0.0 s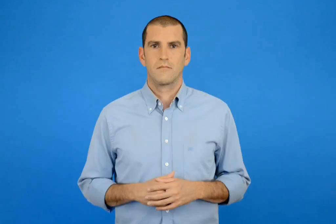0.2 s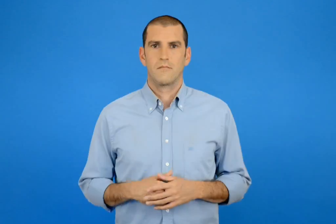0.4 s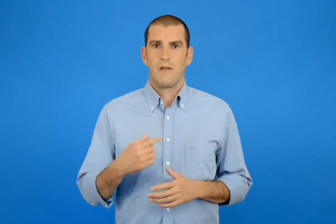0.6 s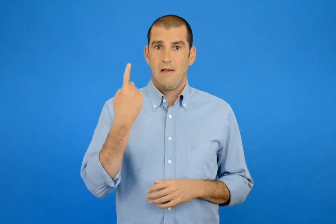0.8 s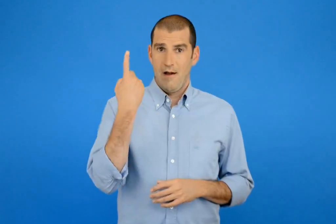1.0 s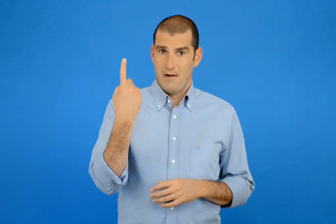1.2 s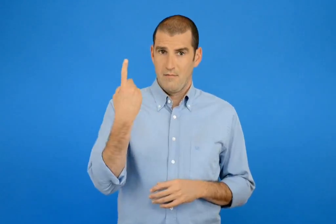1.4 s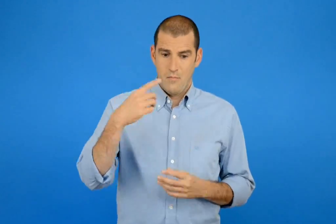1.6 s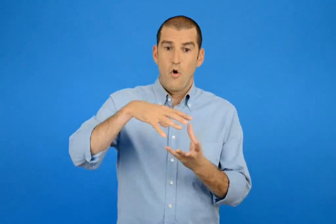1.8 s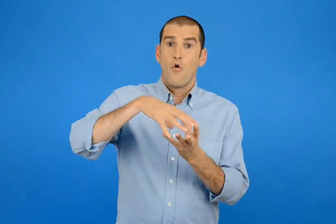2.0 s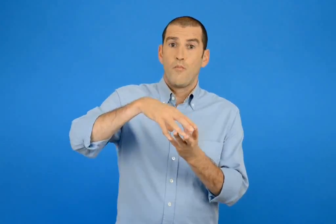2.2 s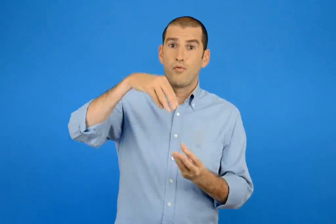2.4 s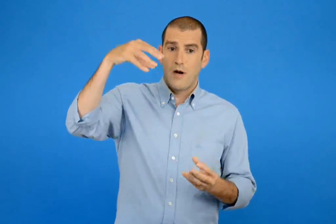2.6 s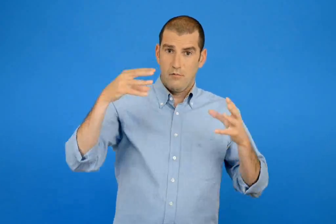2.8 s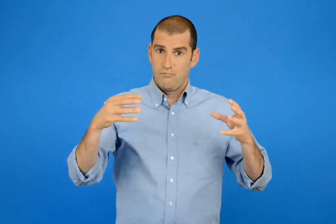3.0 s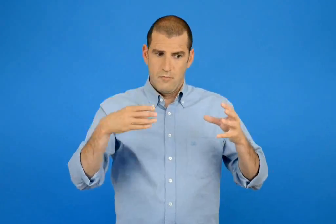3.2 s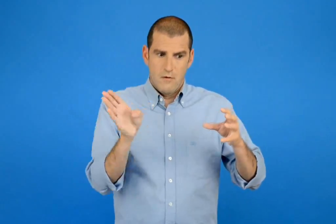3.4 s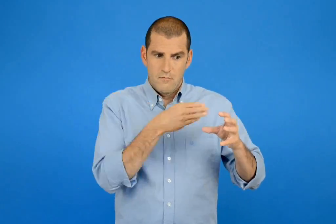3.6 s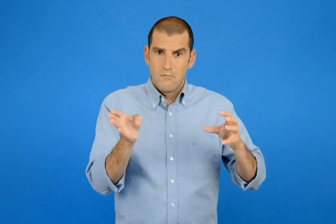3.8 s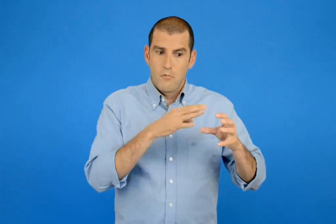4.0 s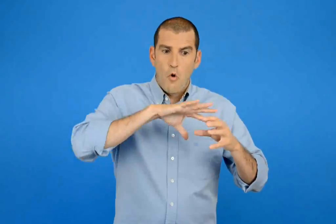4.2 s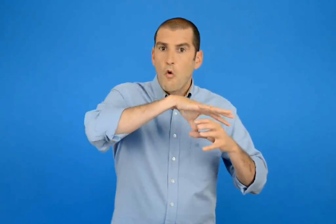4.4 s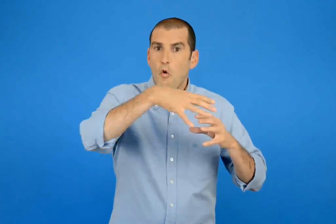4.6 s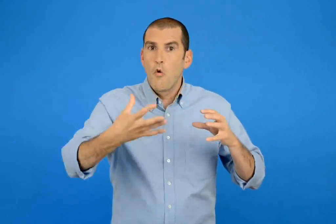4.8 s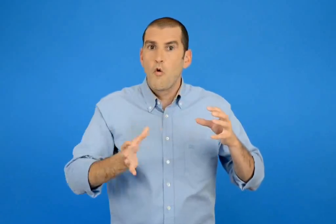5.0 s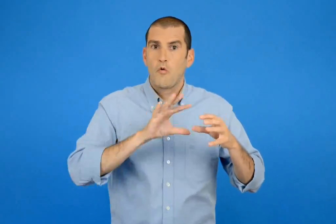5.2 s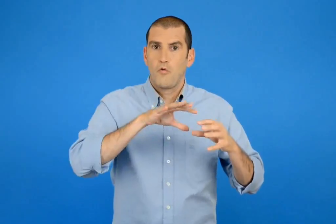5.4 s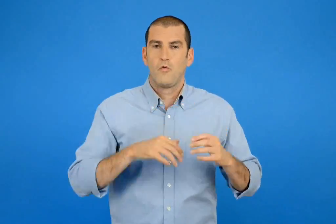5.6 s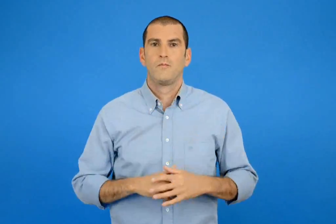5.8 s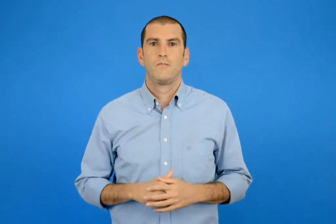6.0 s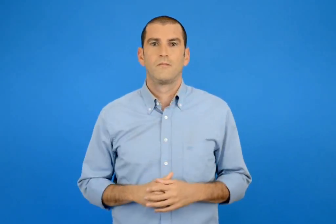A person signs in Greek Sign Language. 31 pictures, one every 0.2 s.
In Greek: βάφουμε ολόκληρο το μπουκάλι
